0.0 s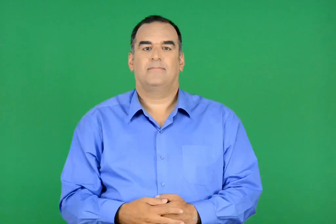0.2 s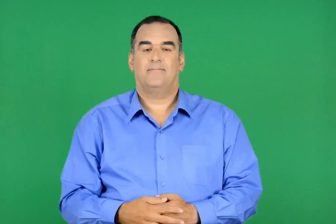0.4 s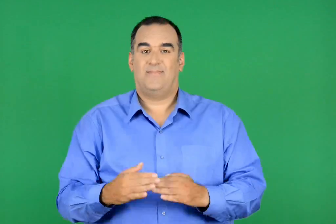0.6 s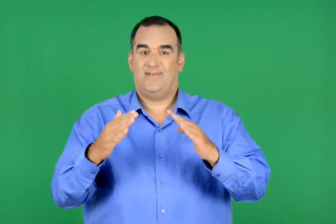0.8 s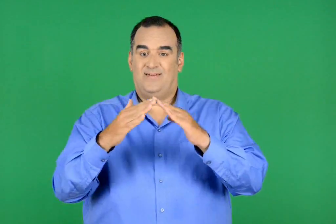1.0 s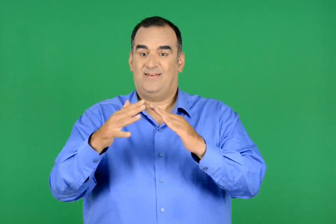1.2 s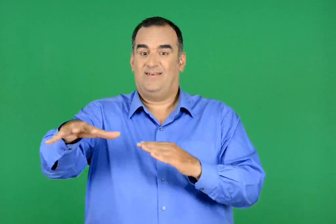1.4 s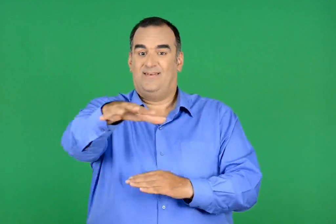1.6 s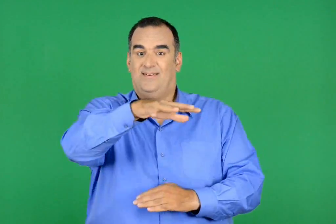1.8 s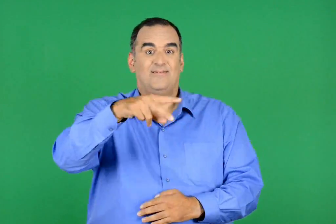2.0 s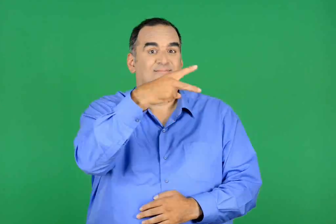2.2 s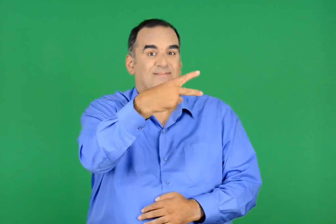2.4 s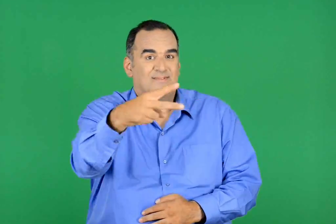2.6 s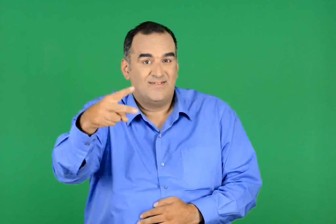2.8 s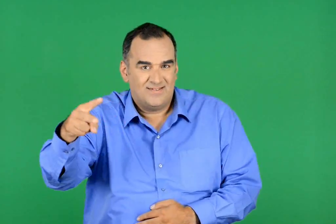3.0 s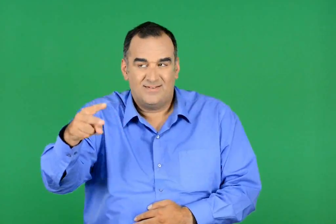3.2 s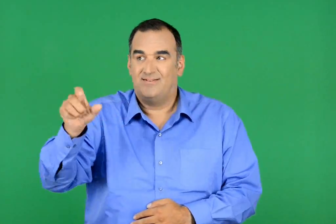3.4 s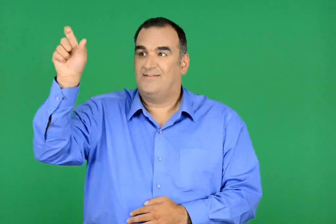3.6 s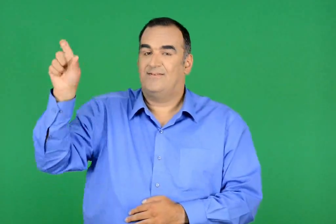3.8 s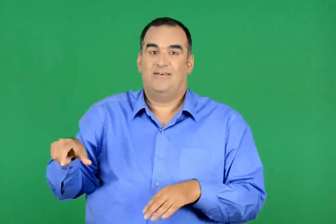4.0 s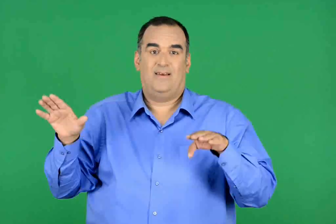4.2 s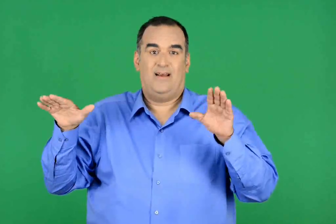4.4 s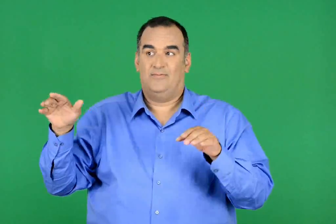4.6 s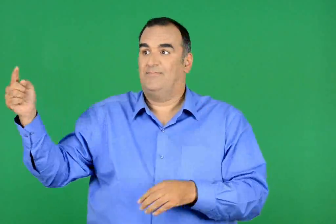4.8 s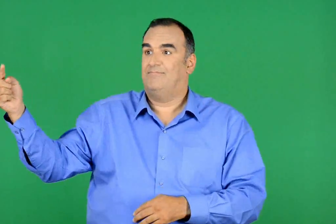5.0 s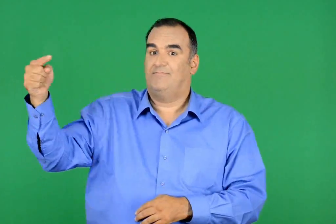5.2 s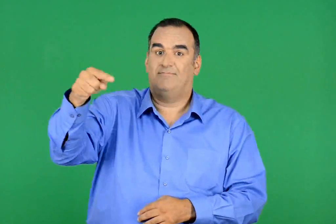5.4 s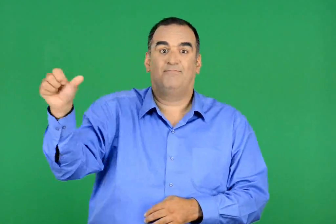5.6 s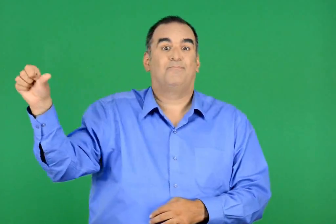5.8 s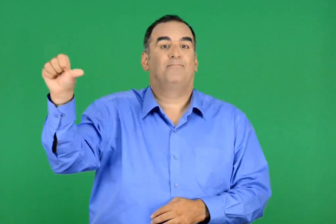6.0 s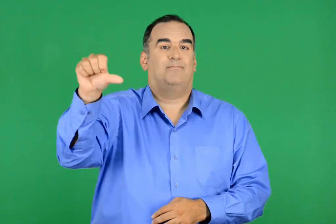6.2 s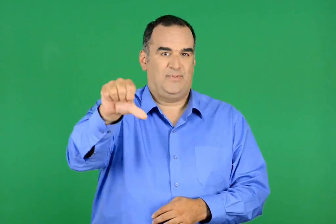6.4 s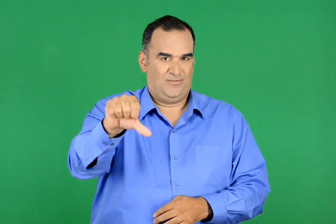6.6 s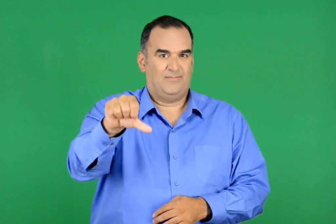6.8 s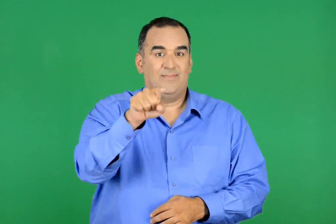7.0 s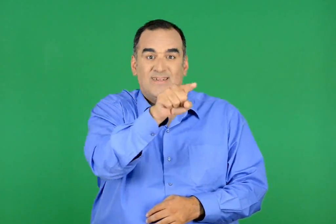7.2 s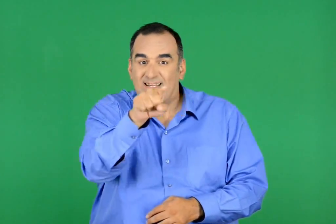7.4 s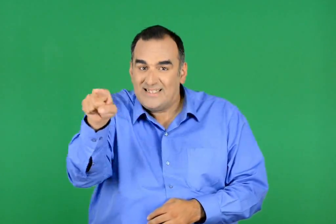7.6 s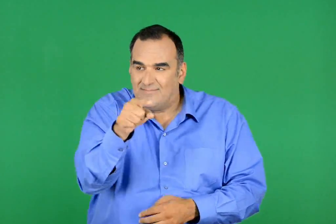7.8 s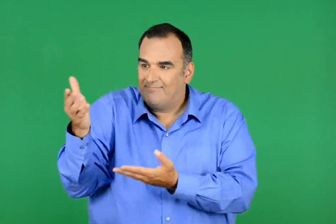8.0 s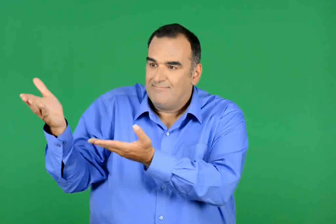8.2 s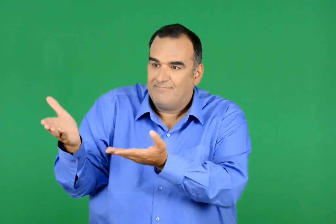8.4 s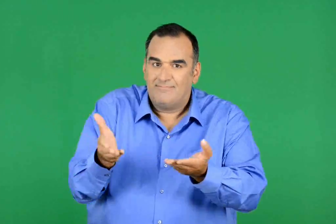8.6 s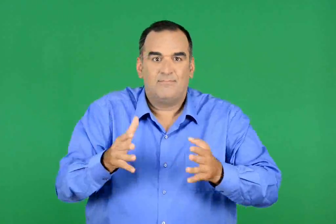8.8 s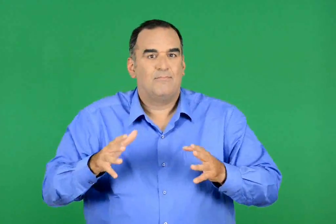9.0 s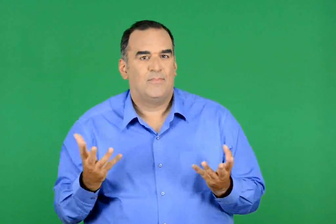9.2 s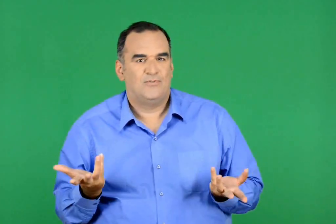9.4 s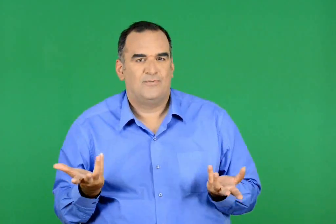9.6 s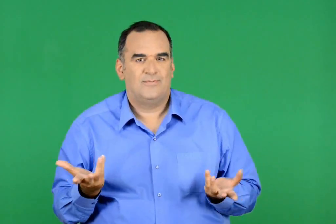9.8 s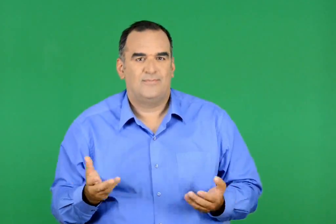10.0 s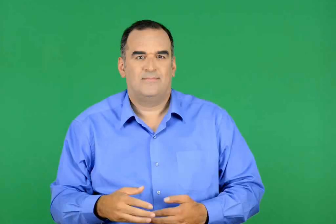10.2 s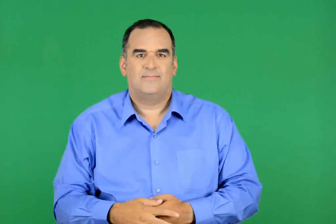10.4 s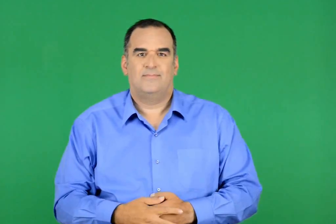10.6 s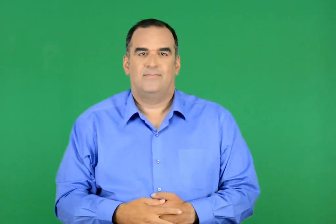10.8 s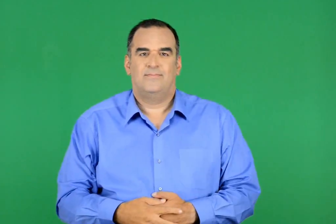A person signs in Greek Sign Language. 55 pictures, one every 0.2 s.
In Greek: ο κύριος άγγελος επιστρέφει στη γειτονιά σας. πώς θα τον υποδεχτείτε ;
